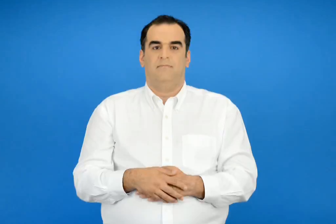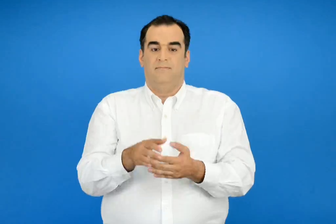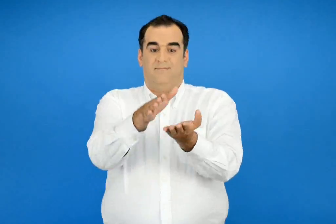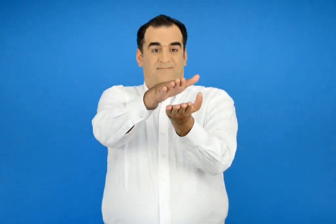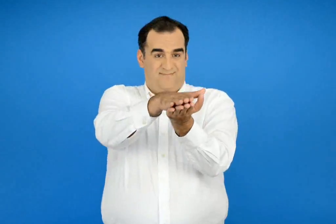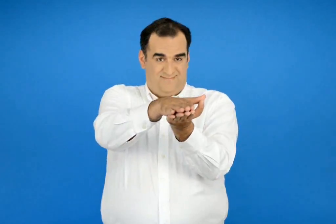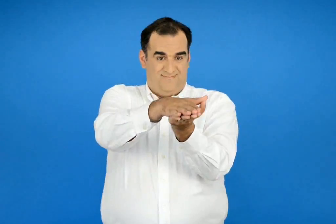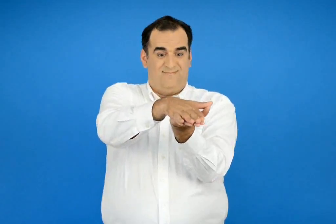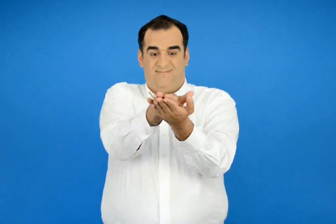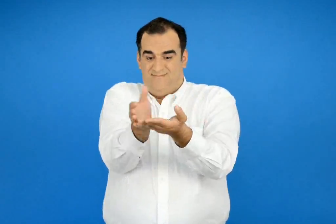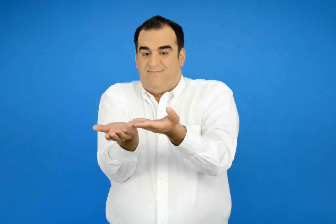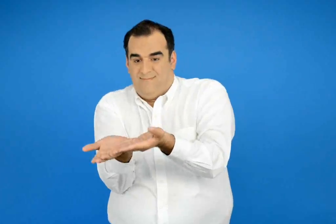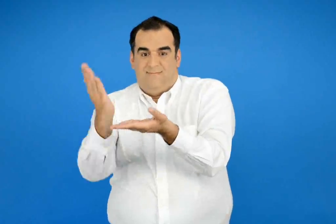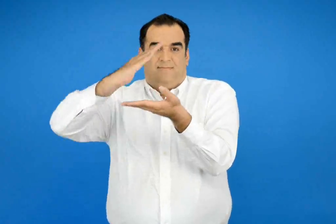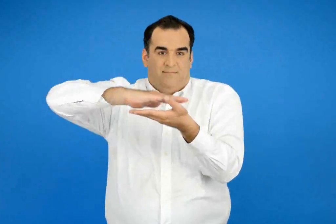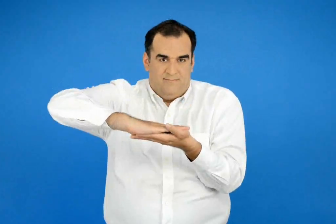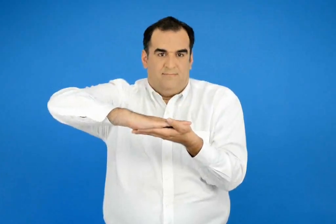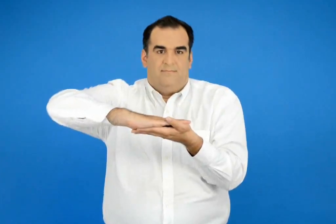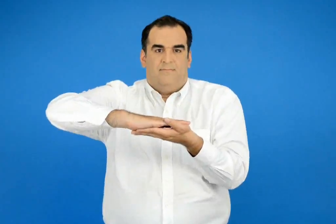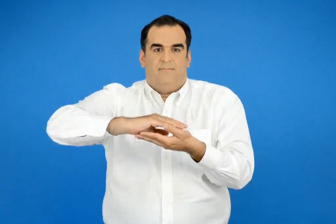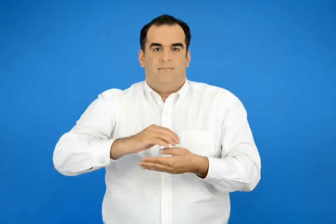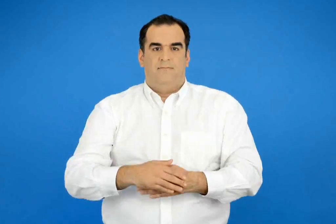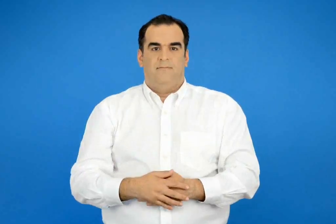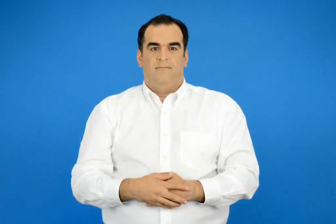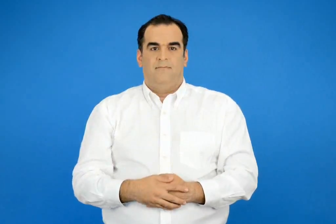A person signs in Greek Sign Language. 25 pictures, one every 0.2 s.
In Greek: έπειτα το διπλώνεις ξανά στα δύο
